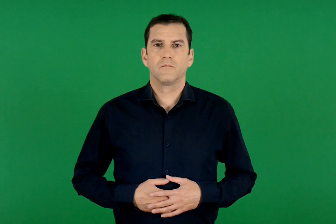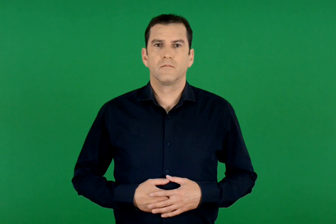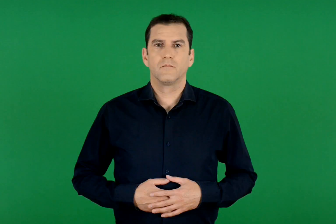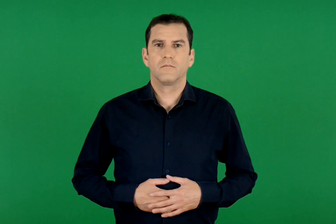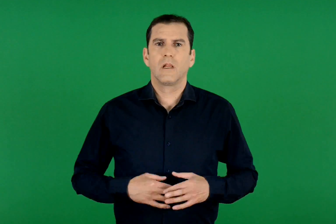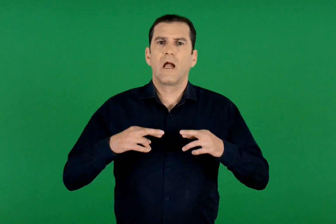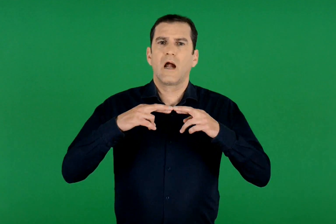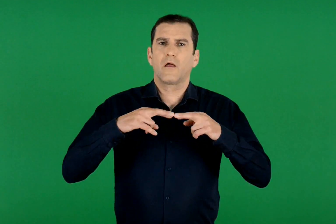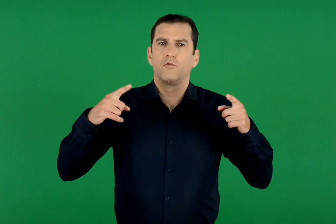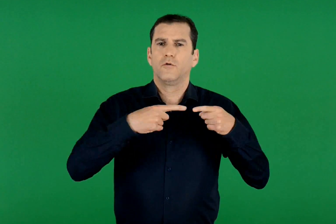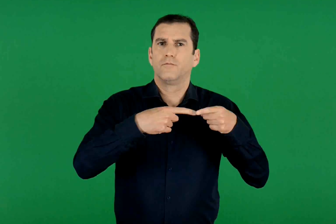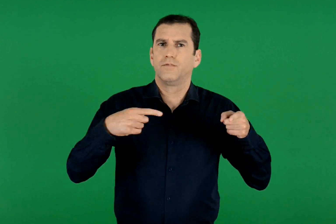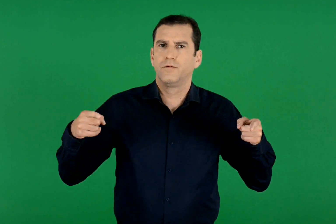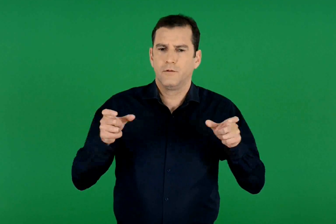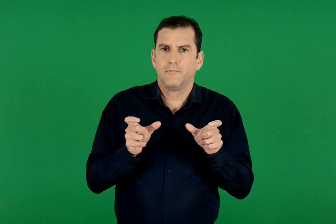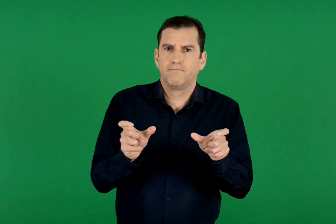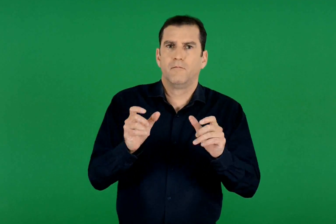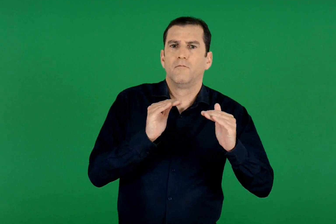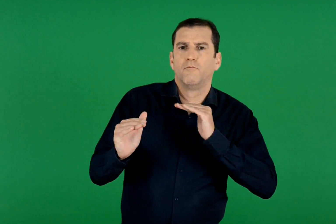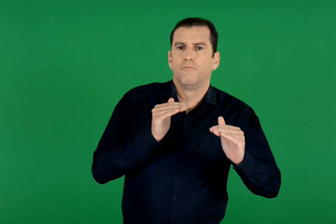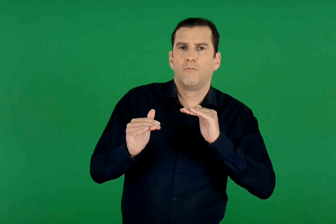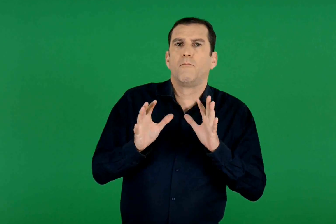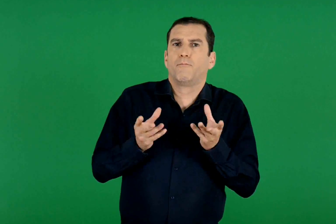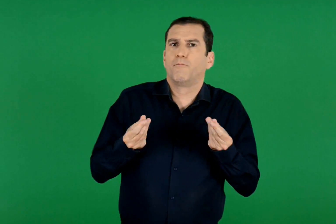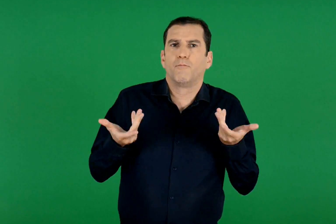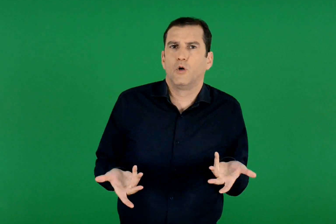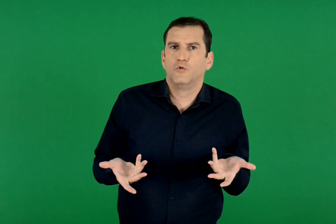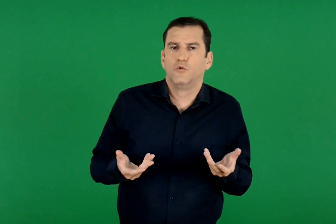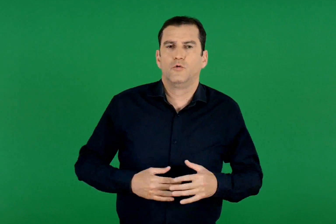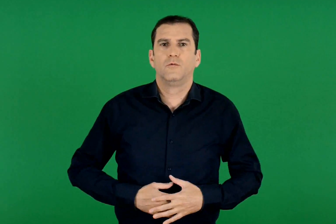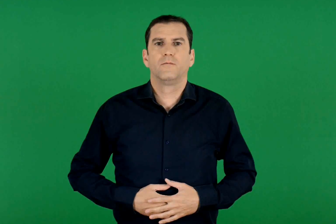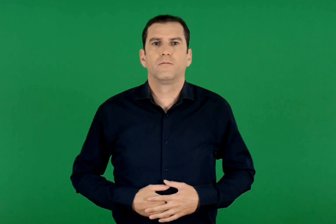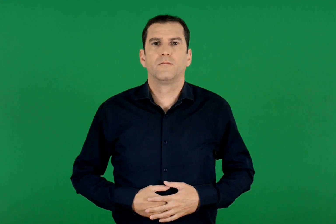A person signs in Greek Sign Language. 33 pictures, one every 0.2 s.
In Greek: πώς προστατεύεται από τους εχθρούς του ;
